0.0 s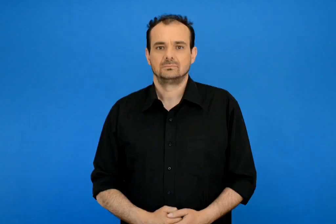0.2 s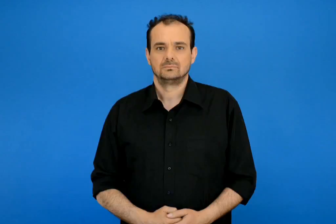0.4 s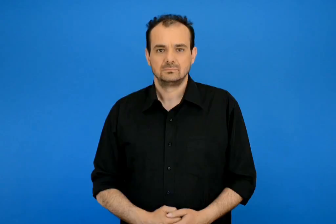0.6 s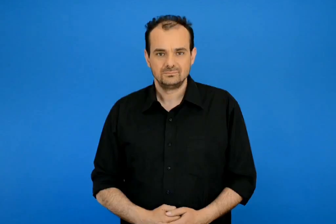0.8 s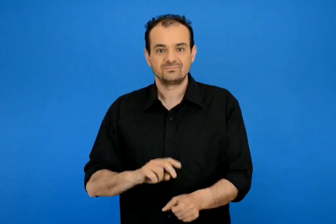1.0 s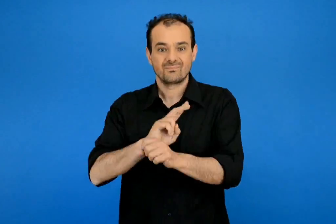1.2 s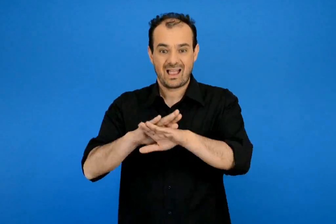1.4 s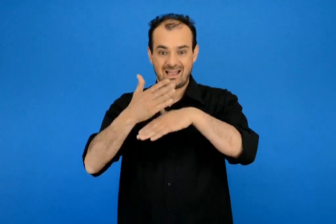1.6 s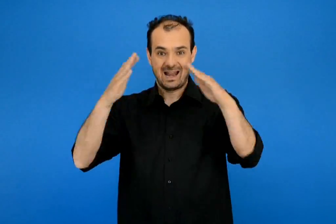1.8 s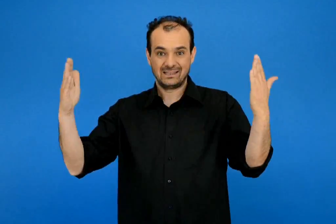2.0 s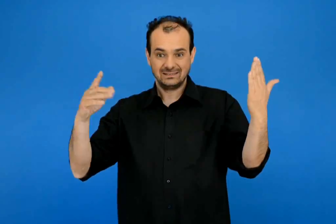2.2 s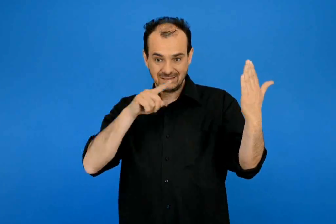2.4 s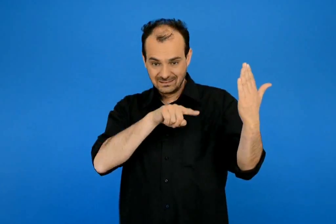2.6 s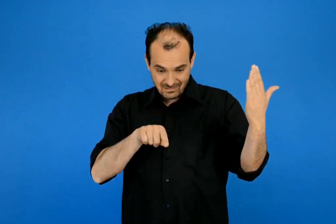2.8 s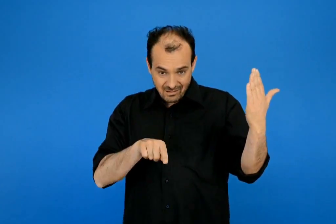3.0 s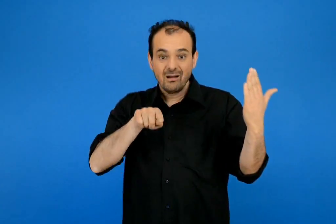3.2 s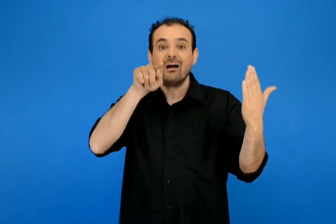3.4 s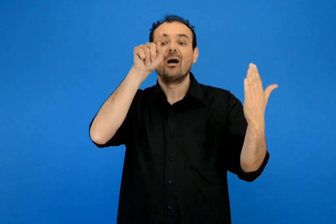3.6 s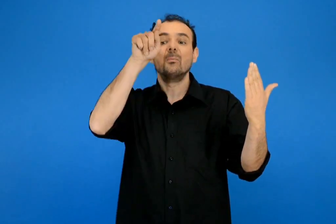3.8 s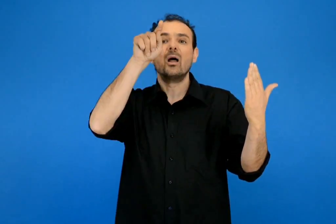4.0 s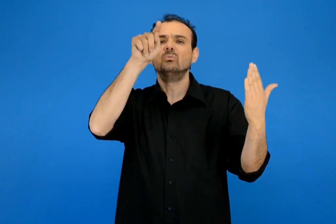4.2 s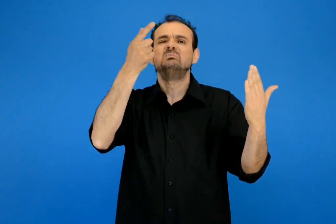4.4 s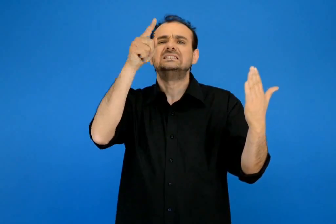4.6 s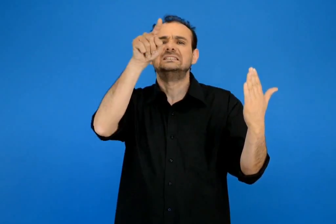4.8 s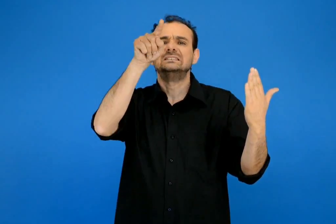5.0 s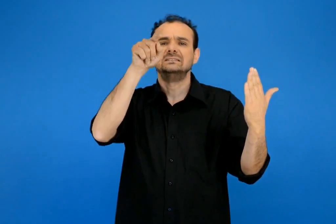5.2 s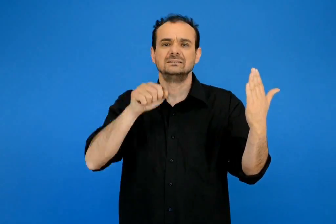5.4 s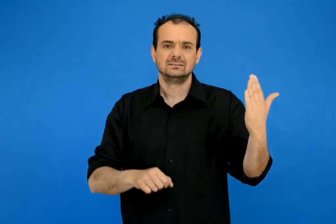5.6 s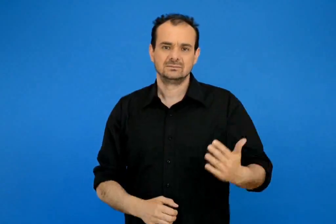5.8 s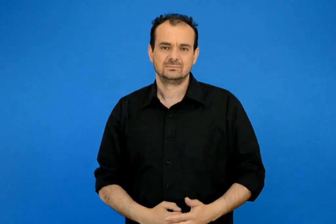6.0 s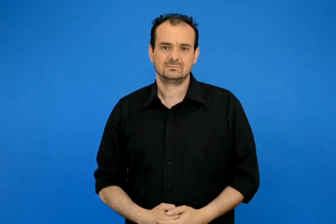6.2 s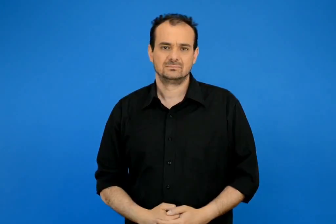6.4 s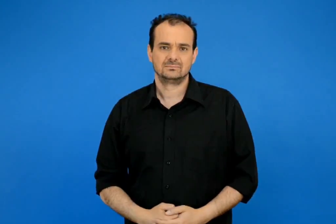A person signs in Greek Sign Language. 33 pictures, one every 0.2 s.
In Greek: στο πάνω μέρος του χάρτη ποιο σημείο του ορίζοντα βρίσκεται ;
